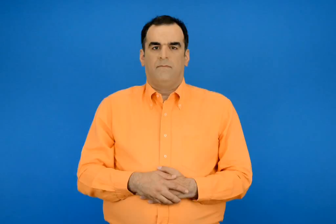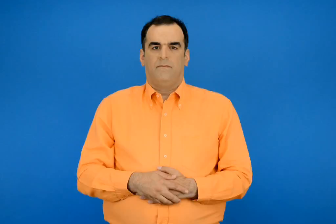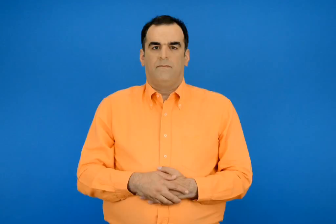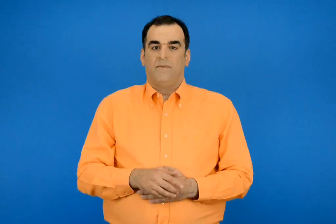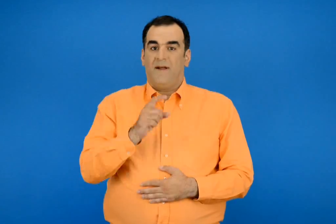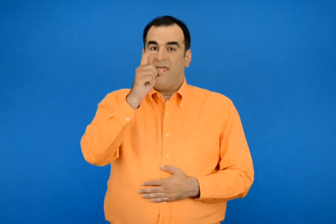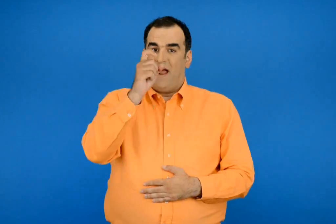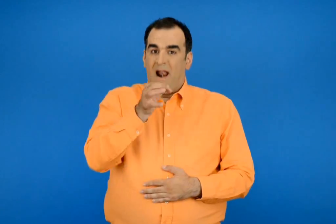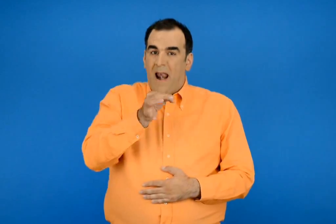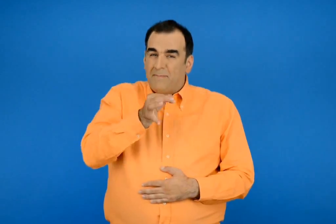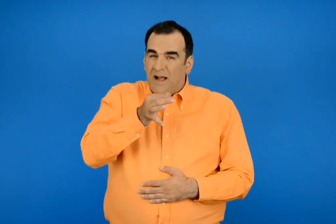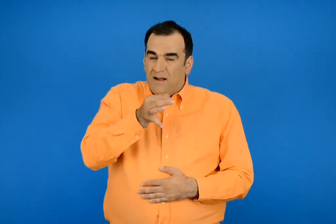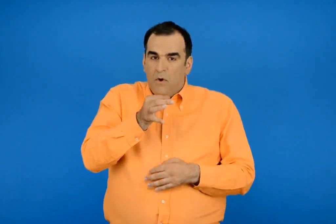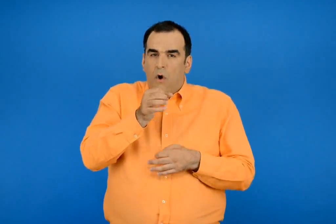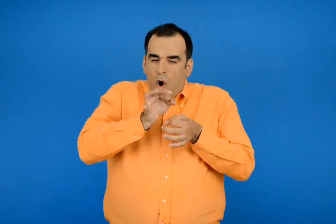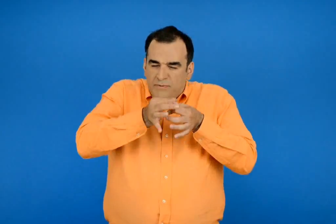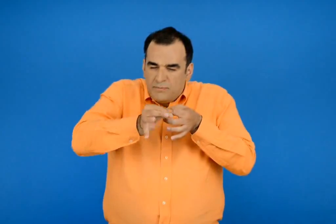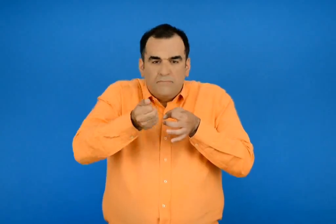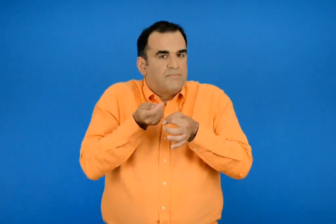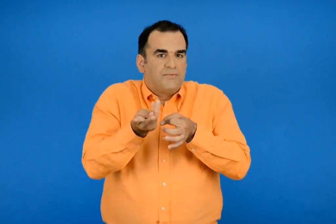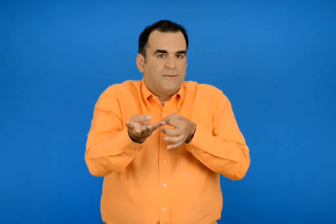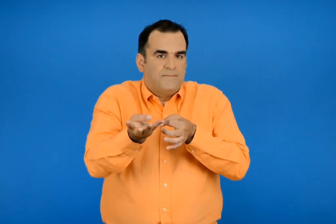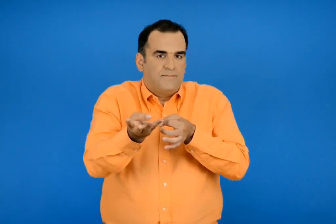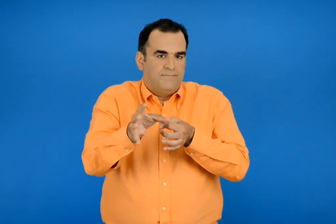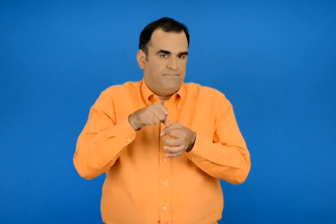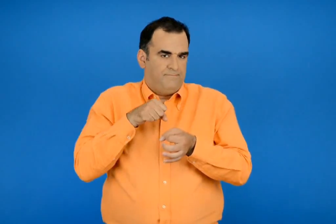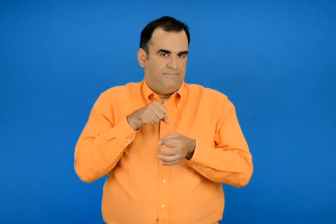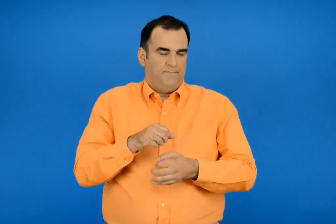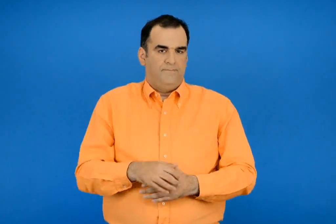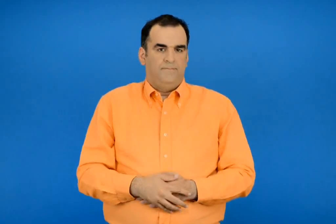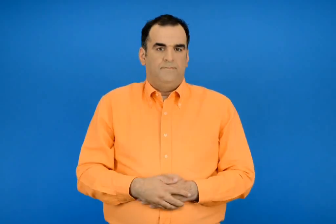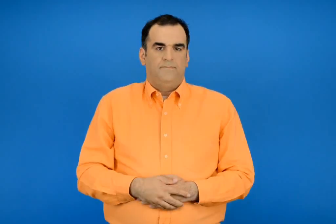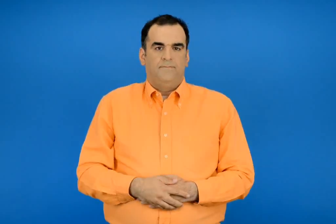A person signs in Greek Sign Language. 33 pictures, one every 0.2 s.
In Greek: πόσα νομίσματα των 10 λεπτών θα πάρει ;
